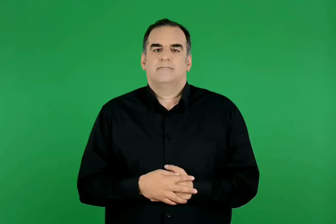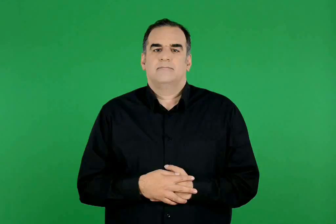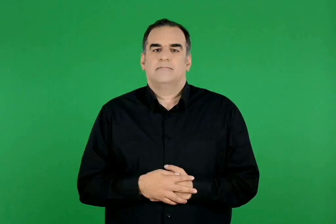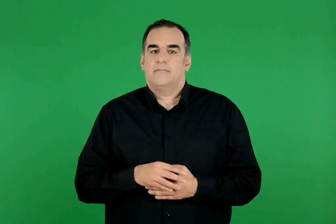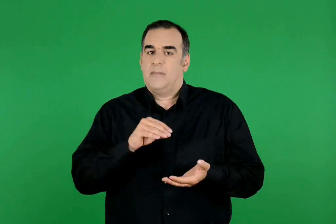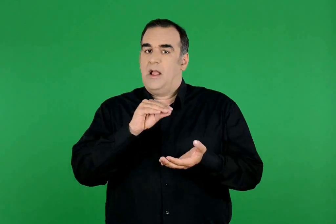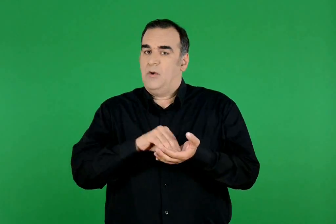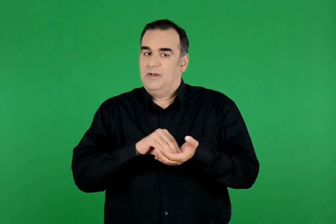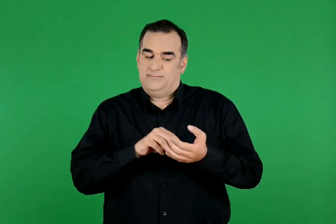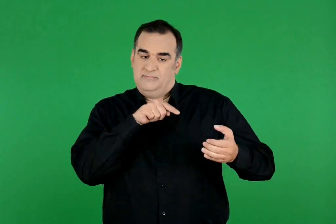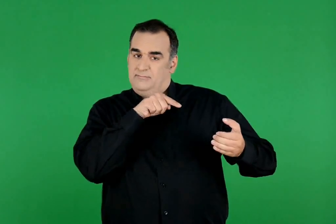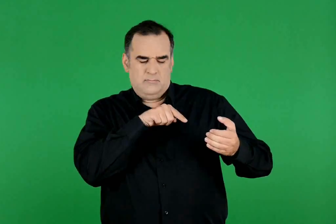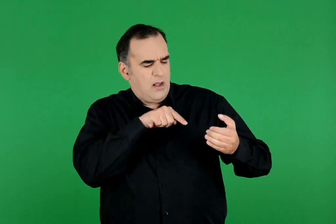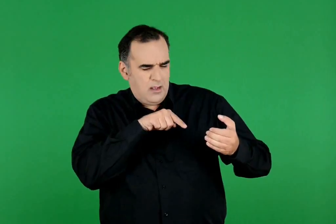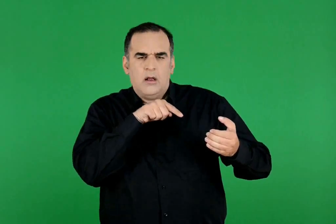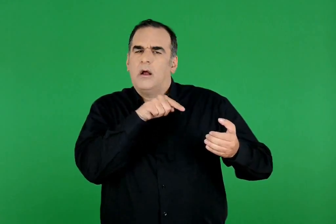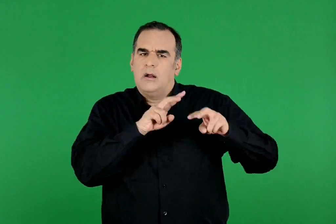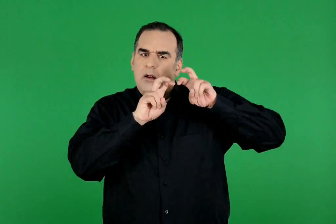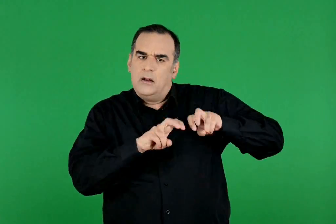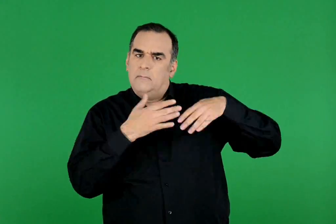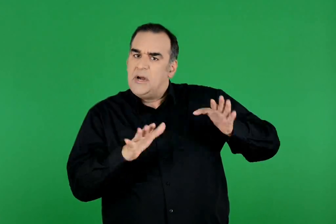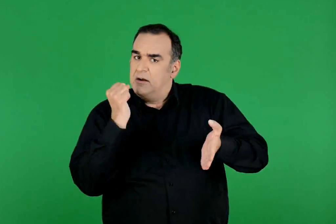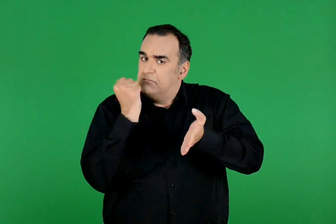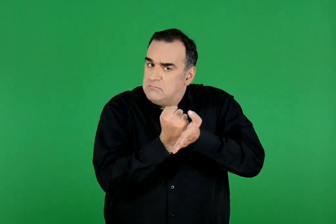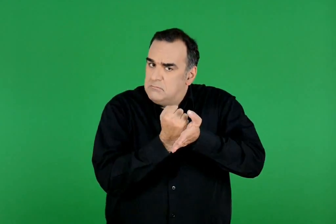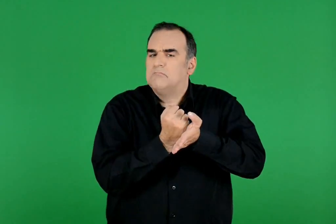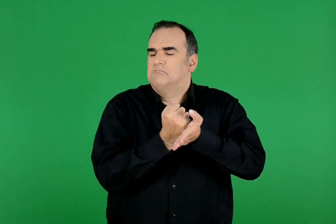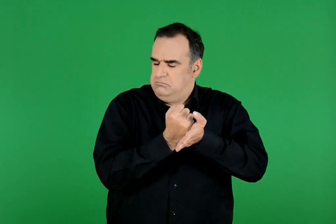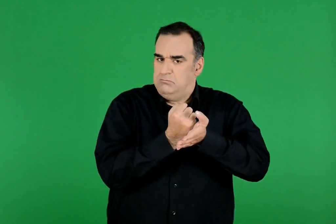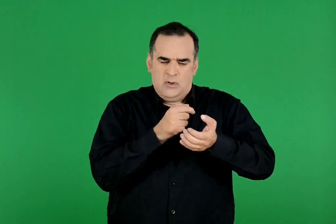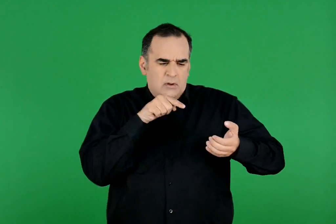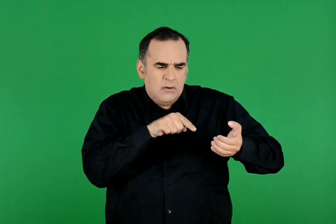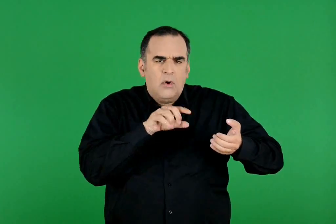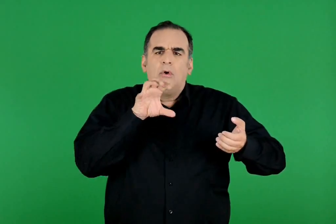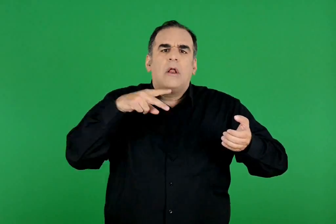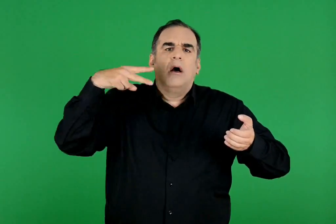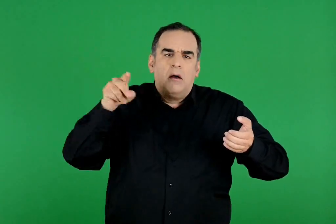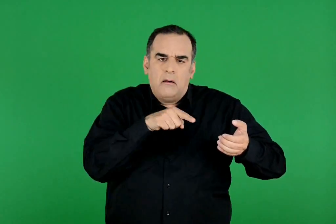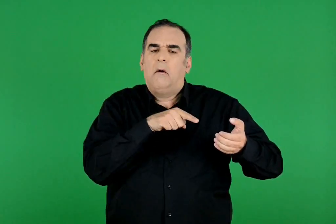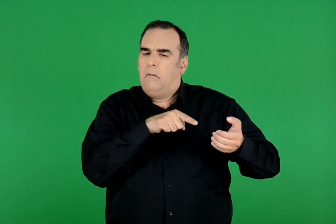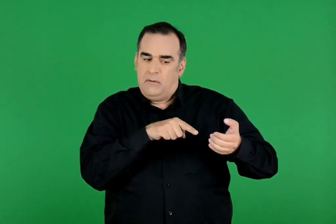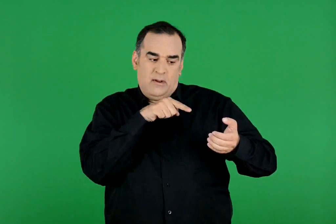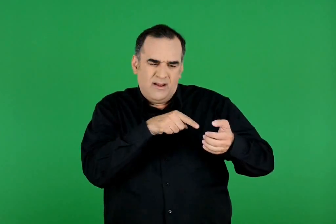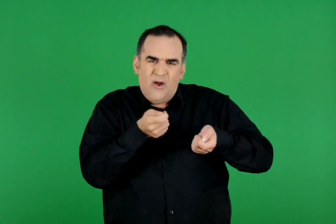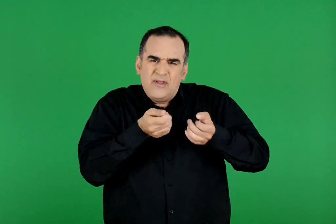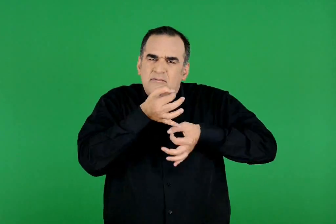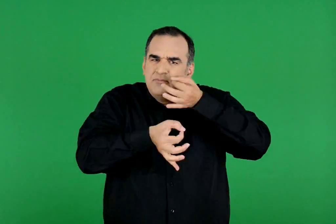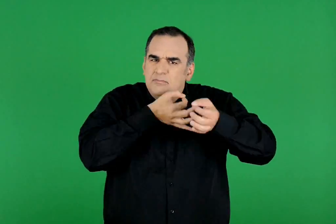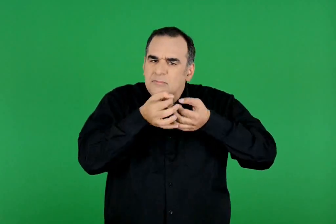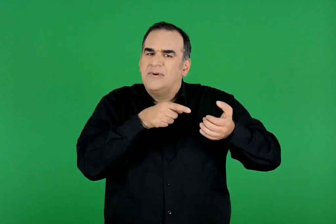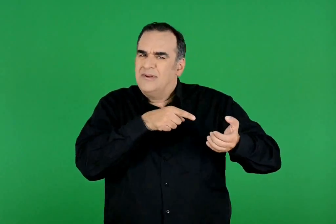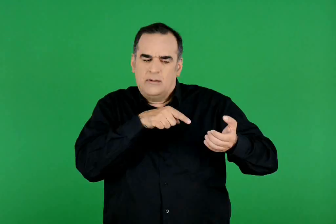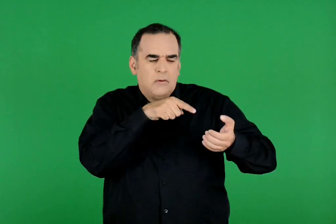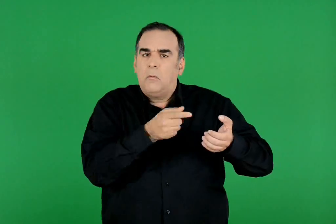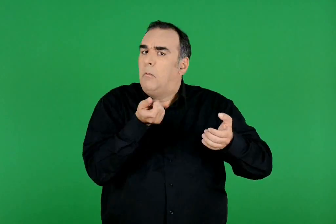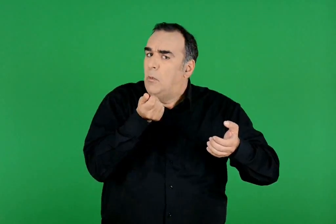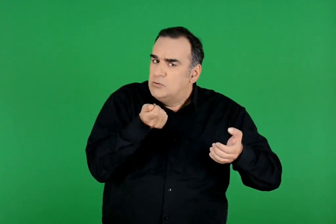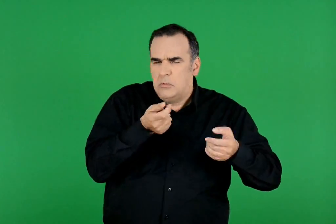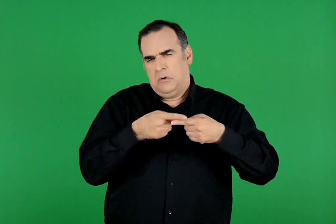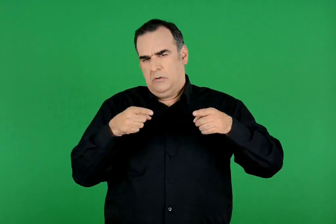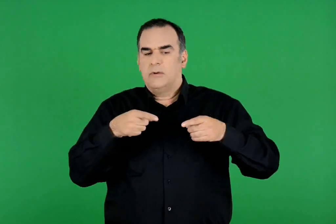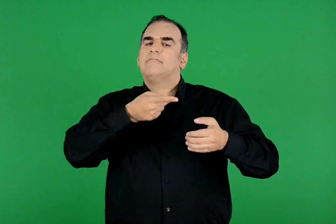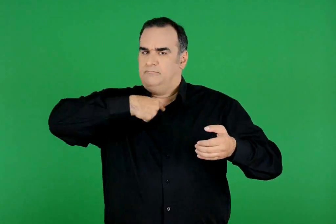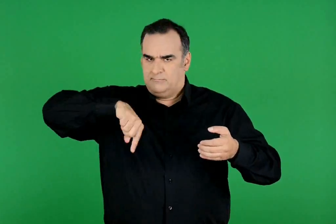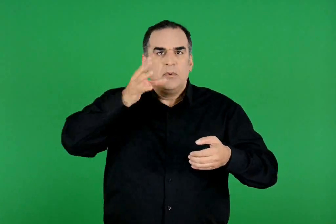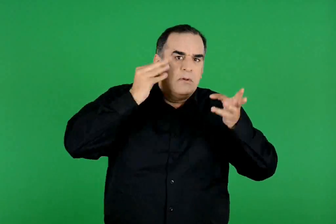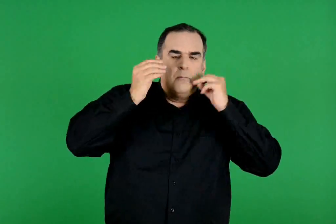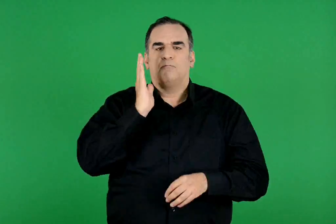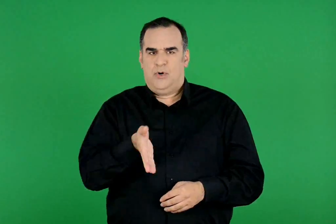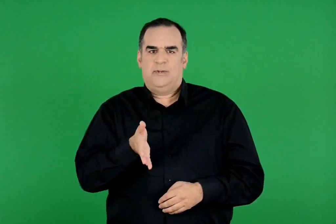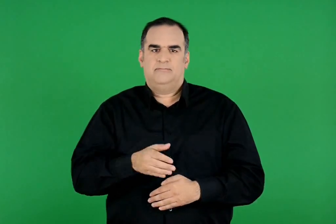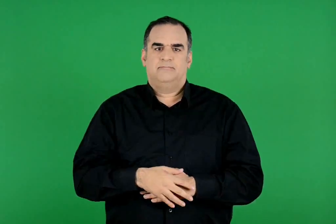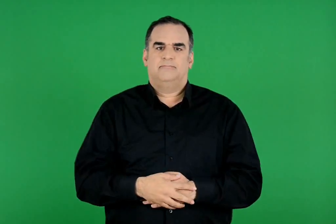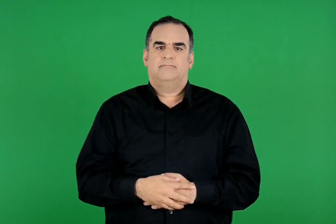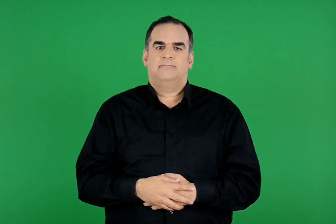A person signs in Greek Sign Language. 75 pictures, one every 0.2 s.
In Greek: μπορούμε ακόμη να μάθουμε αν έχουν ελεγχθεί , ποια είναι η χώρα προέλευσης , τις οδηγίες χρήσης , πόσο κοστίζουν και άλλα
